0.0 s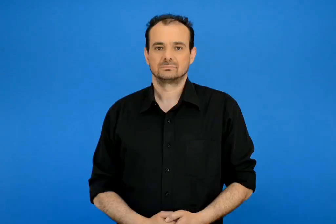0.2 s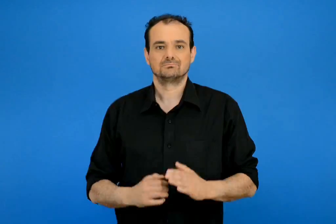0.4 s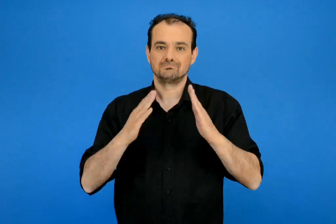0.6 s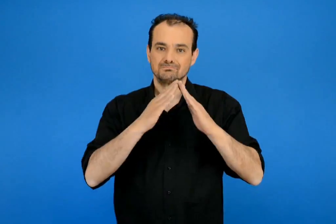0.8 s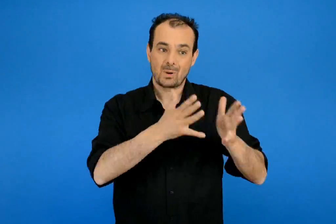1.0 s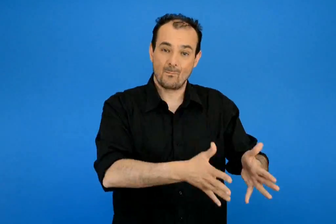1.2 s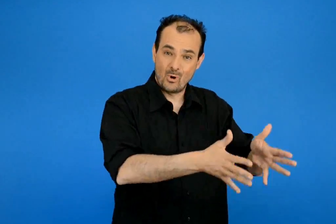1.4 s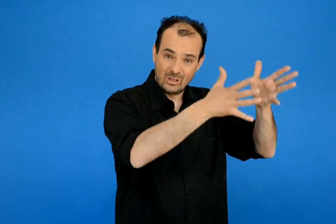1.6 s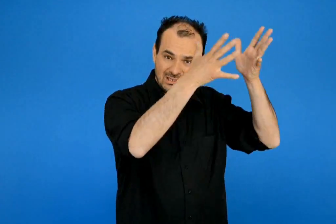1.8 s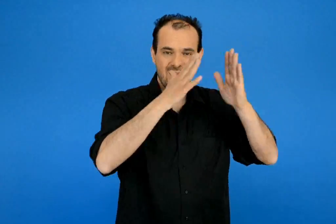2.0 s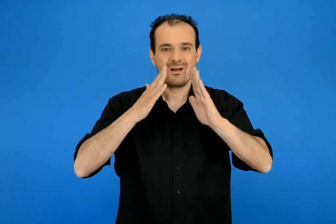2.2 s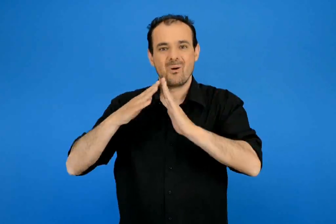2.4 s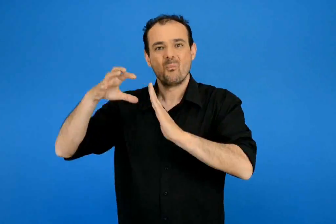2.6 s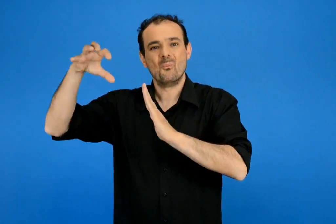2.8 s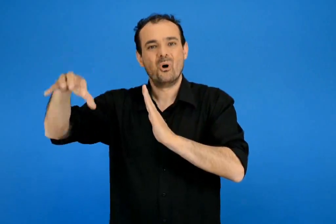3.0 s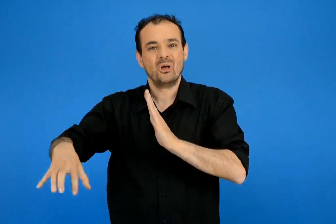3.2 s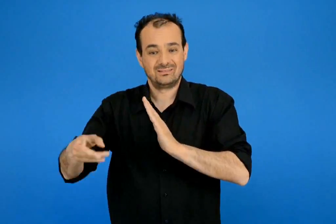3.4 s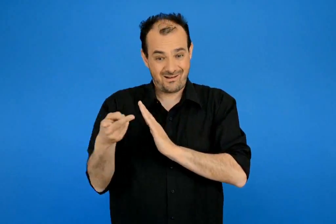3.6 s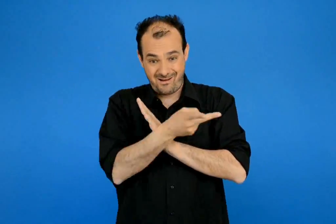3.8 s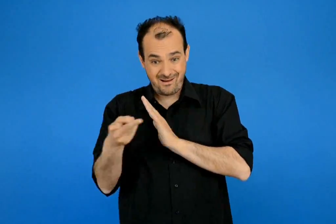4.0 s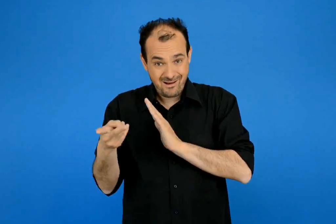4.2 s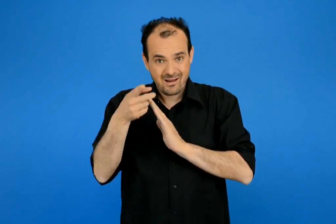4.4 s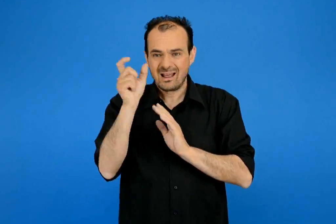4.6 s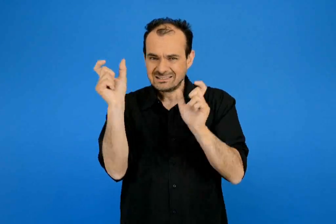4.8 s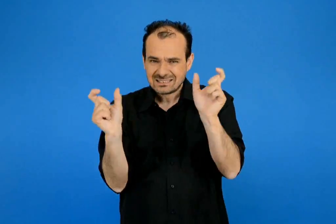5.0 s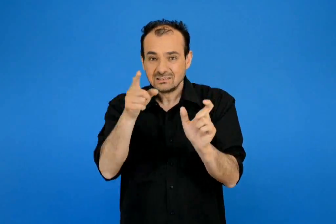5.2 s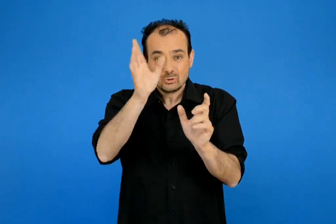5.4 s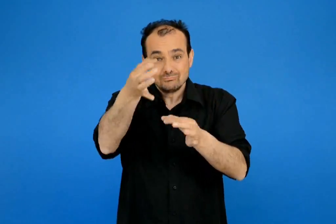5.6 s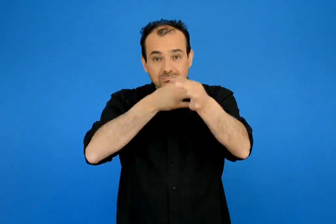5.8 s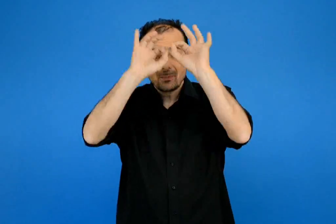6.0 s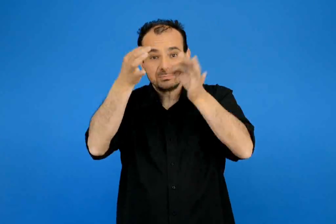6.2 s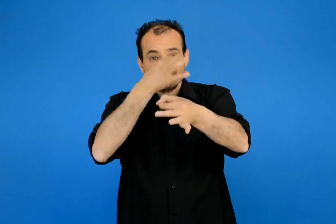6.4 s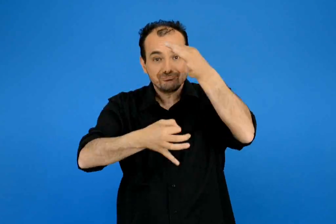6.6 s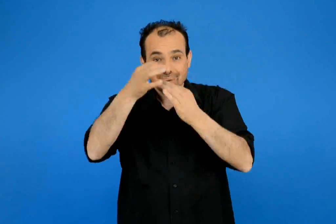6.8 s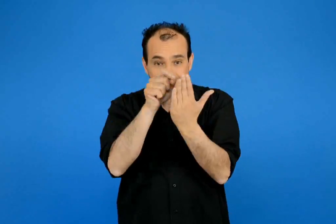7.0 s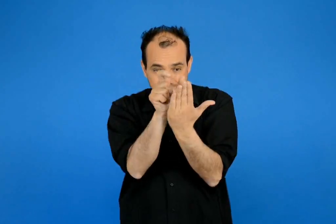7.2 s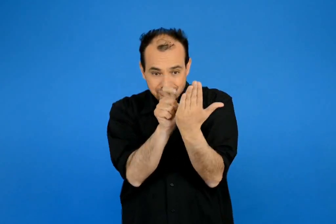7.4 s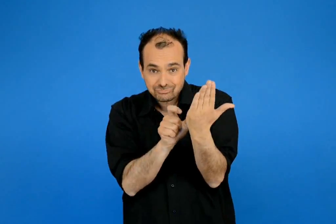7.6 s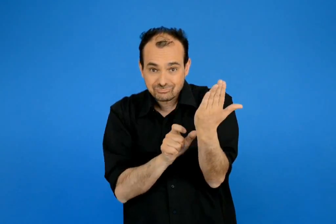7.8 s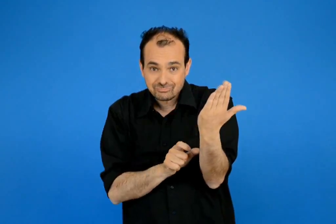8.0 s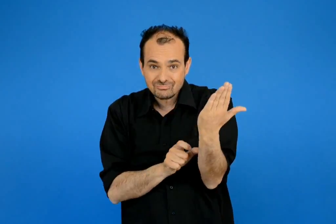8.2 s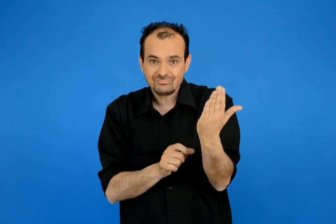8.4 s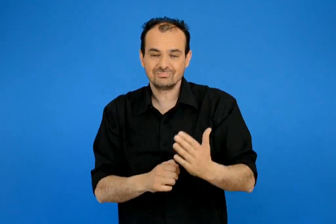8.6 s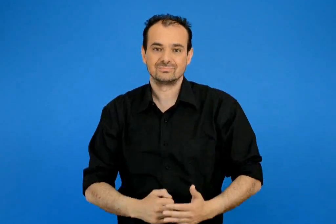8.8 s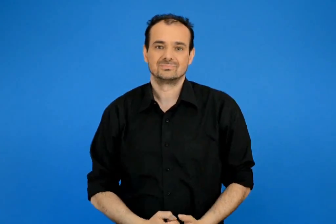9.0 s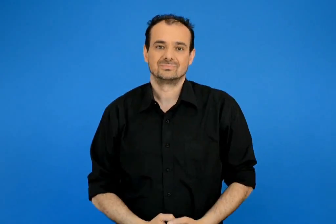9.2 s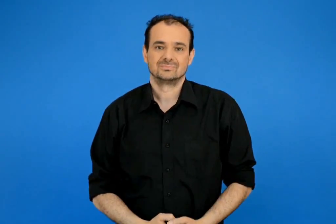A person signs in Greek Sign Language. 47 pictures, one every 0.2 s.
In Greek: μπορείς να περιγράψεις μια μονοκατοικία και μια πολυκατοικία ; χρησιμοποίησε τις λέξεις
